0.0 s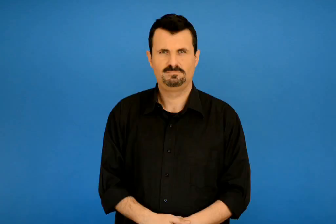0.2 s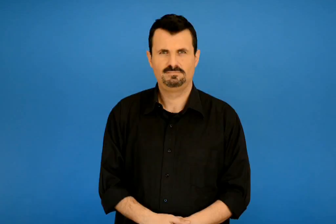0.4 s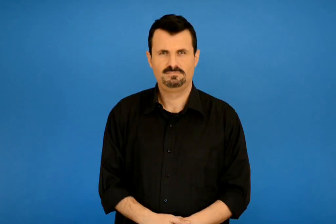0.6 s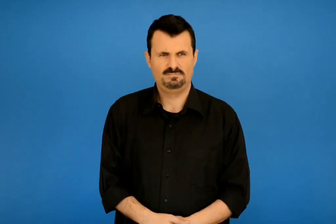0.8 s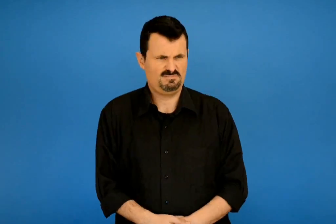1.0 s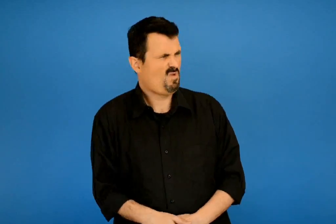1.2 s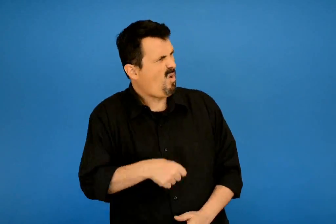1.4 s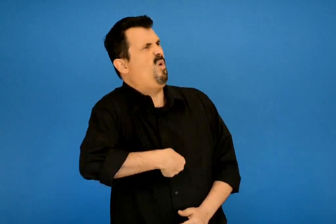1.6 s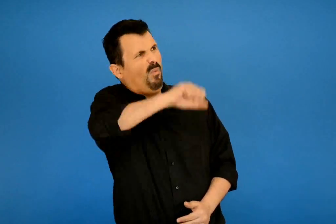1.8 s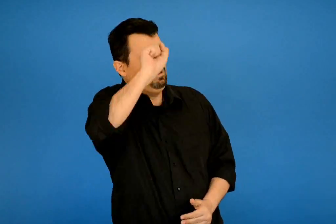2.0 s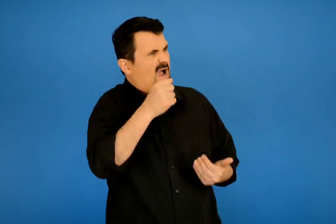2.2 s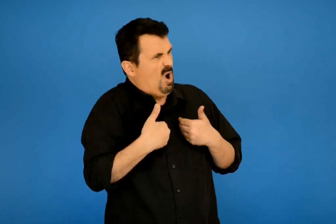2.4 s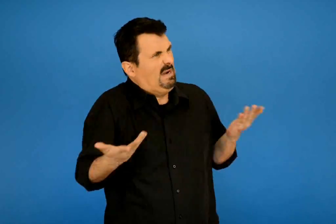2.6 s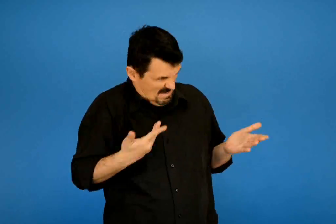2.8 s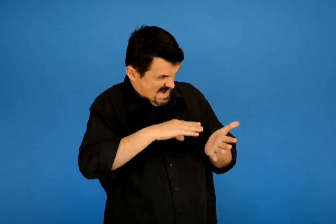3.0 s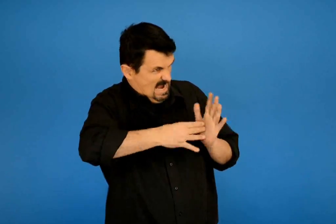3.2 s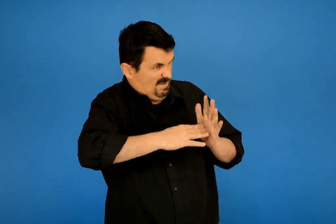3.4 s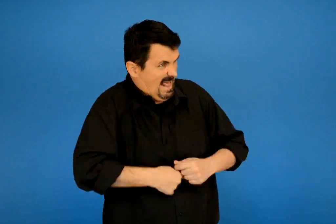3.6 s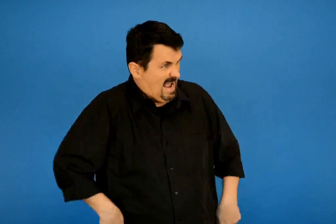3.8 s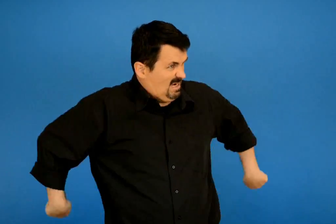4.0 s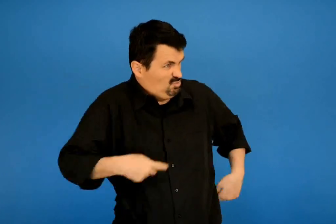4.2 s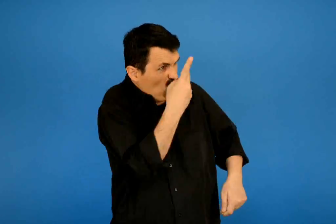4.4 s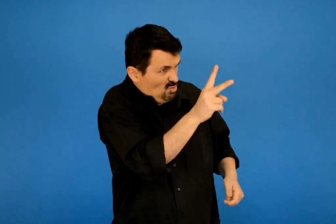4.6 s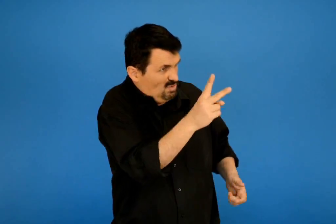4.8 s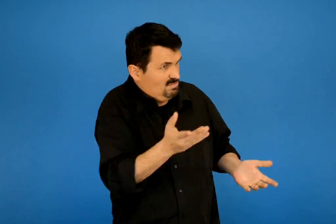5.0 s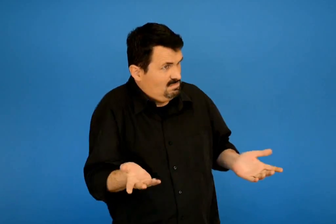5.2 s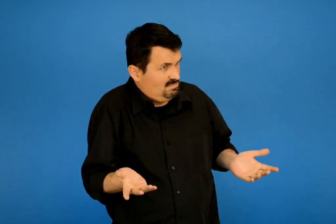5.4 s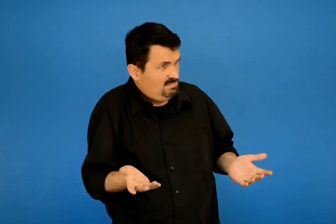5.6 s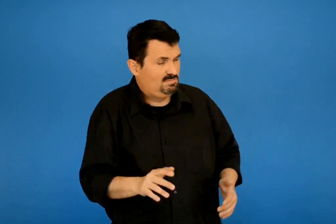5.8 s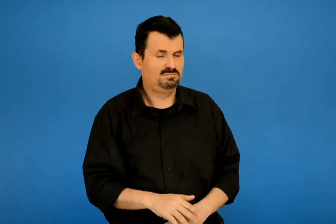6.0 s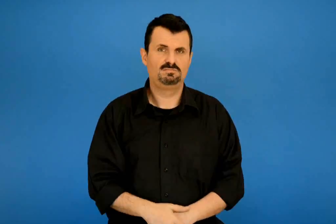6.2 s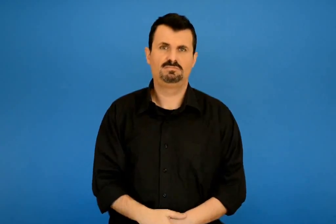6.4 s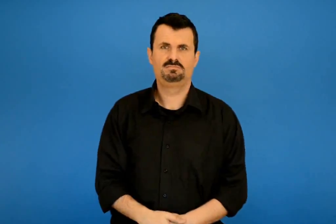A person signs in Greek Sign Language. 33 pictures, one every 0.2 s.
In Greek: όχι δεν είμαι υπηρέτρια σου της απαντά εκείνη
